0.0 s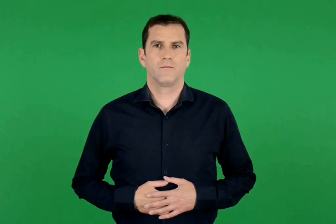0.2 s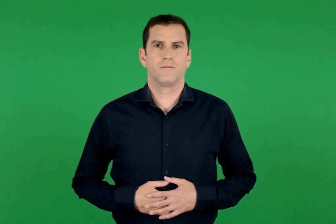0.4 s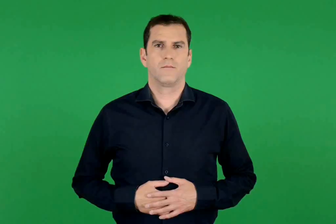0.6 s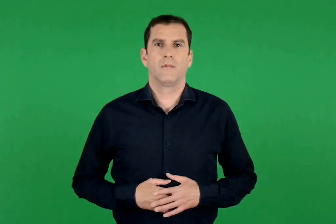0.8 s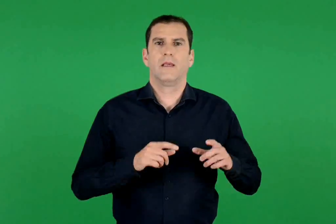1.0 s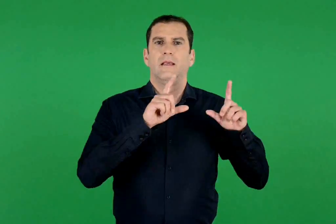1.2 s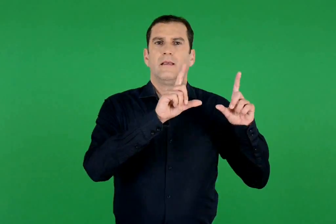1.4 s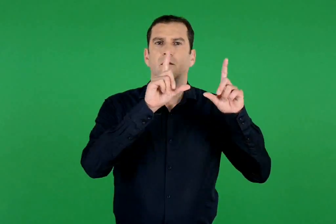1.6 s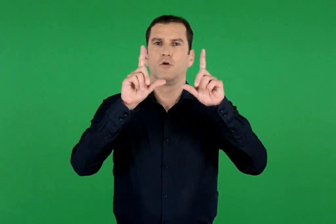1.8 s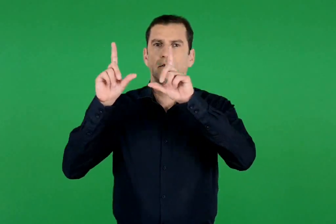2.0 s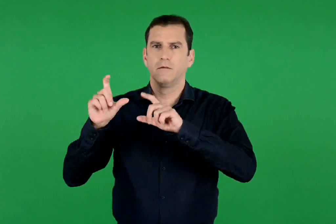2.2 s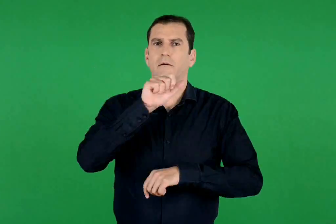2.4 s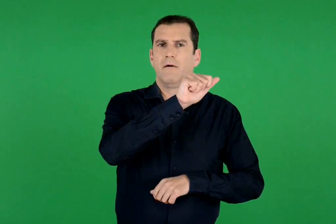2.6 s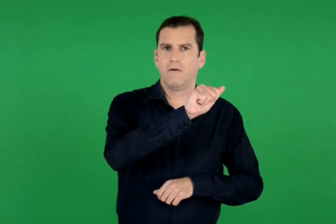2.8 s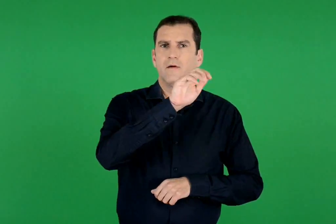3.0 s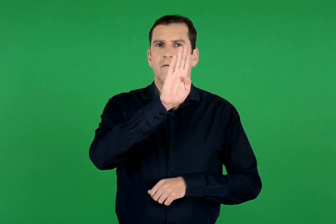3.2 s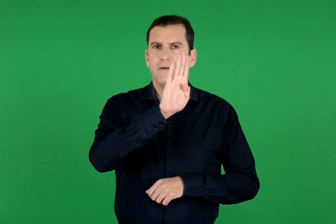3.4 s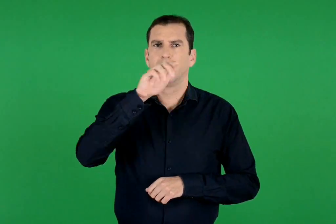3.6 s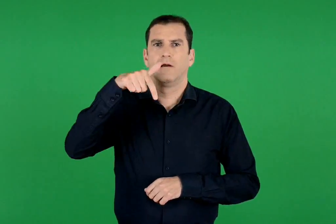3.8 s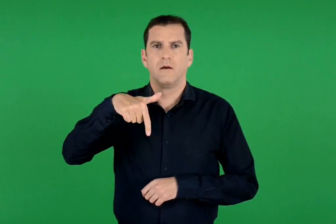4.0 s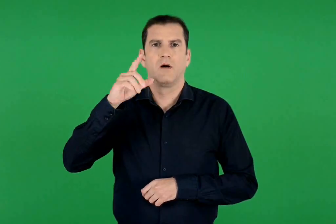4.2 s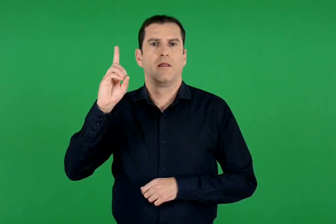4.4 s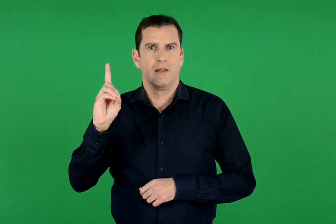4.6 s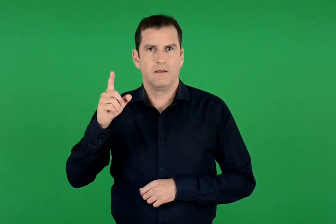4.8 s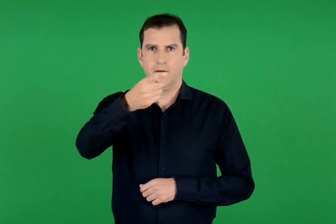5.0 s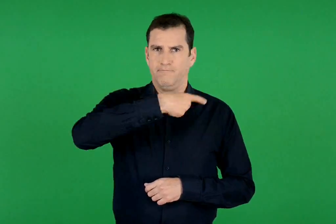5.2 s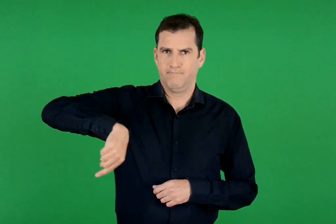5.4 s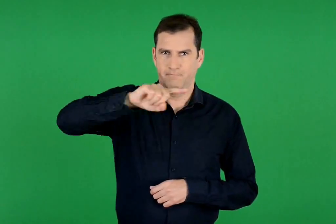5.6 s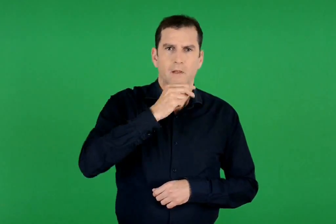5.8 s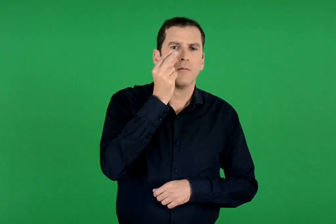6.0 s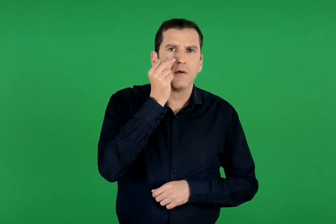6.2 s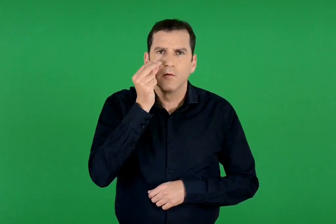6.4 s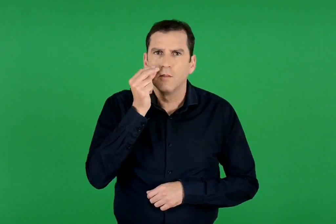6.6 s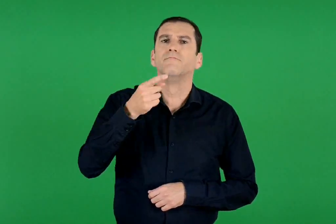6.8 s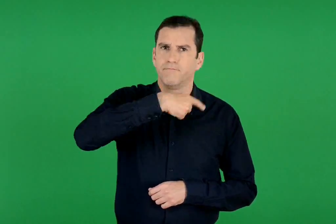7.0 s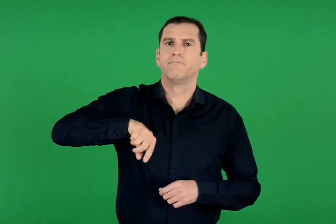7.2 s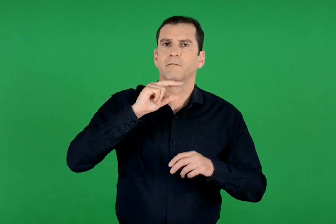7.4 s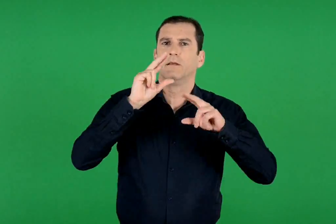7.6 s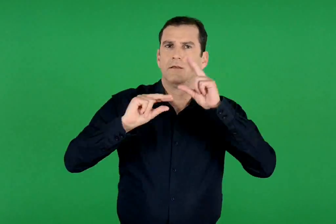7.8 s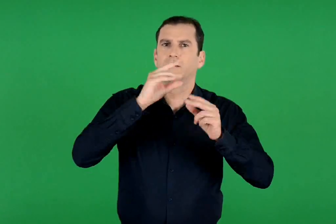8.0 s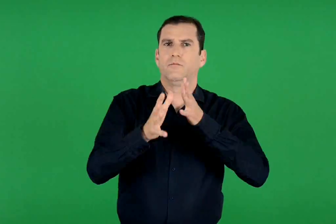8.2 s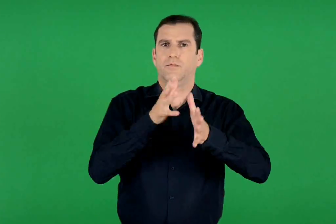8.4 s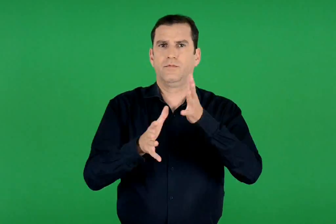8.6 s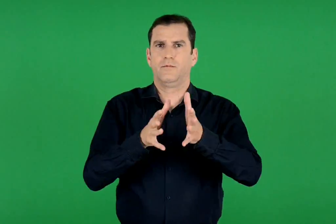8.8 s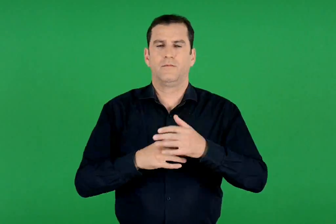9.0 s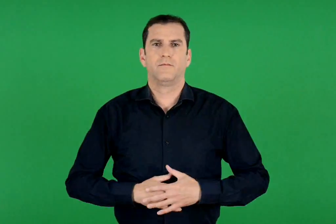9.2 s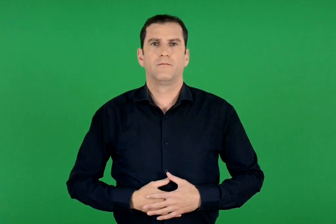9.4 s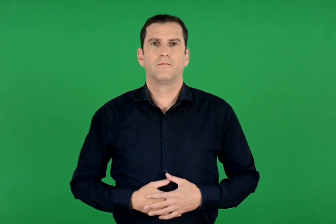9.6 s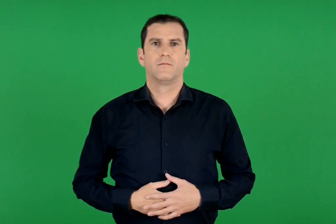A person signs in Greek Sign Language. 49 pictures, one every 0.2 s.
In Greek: παρατηρούμε τις εικόνες α , β , γ , δ και συζητάμε:
